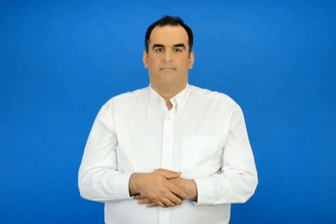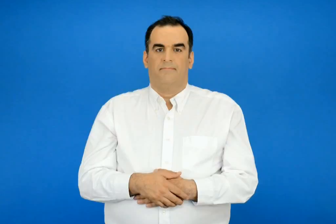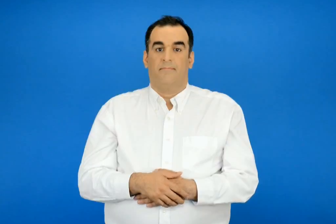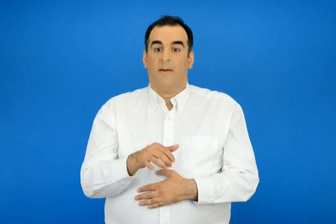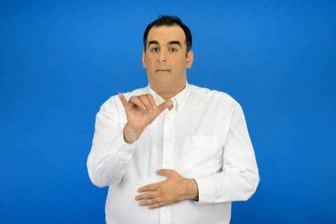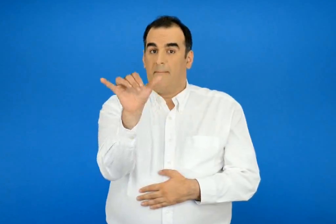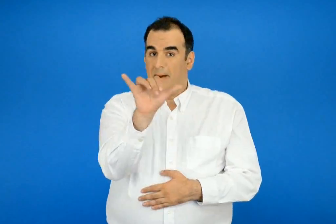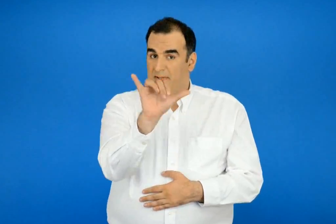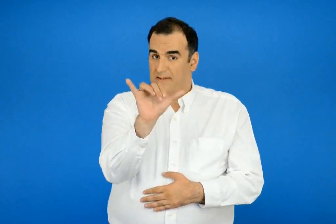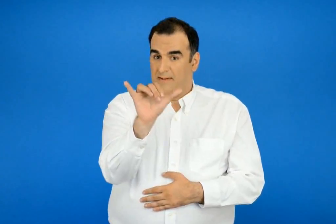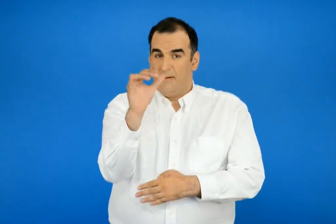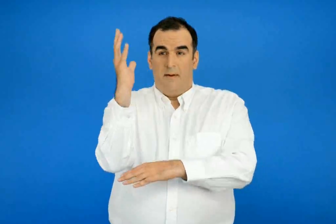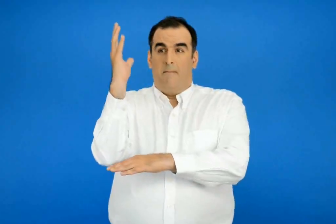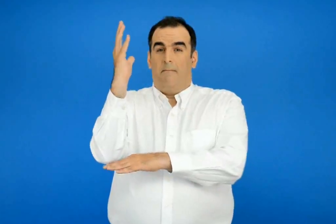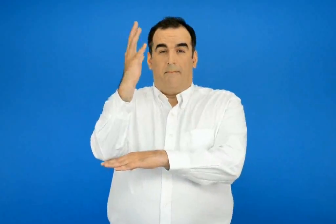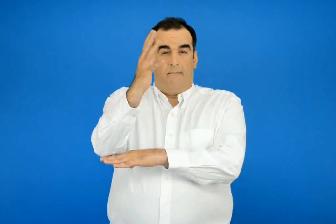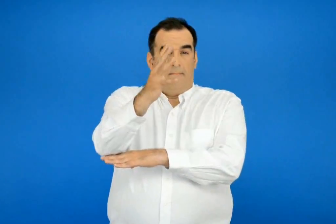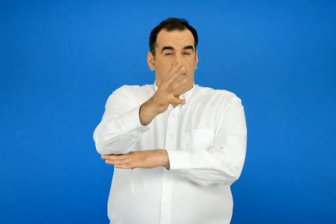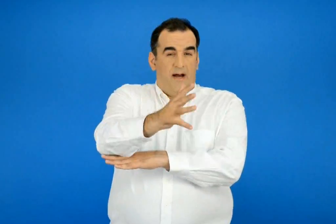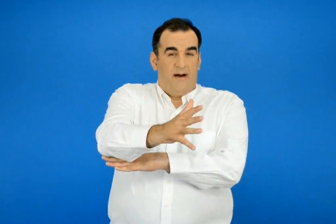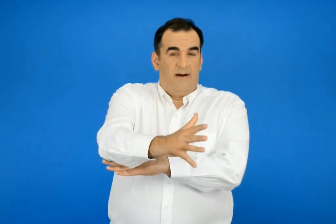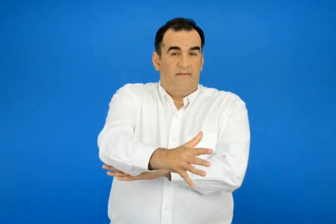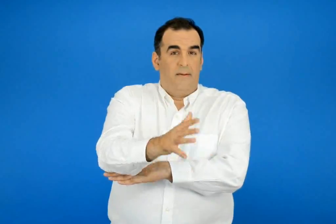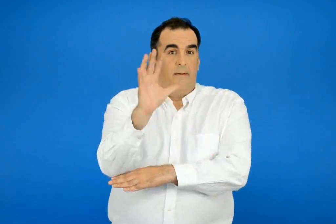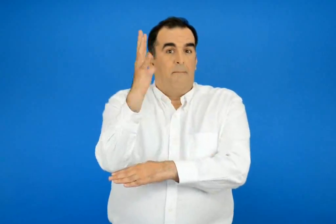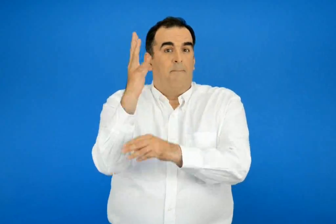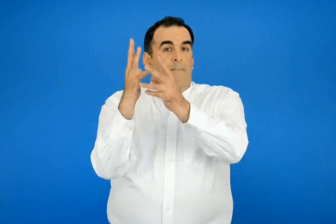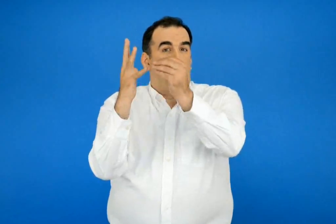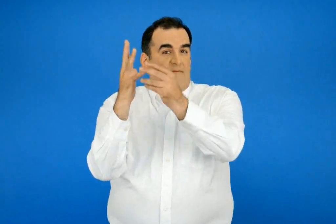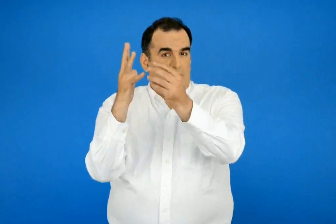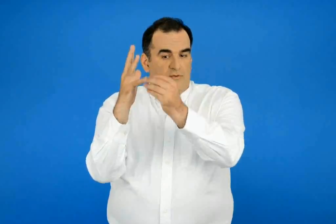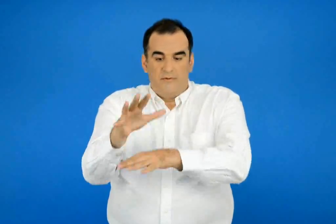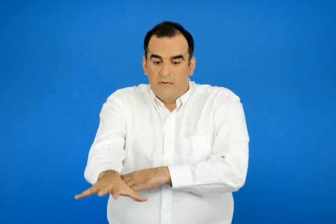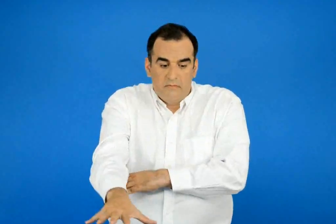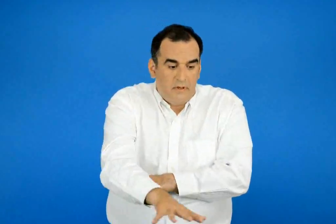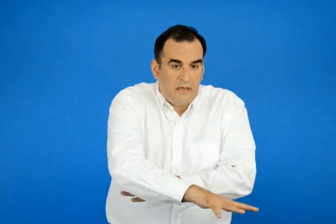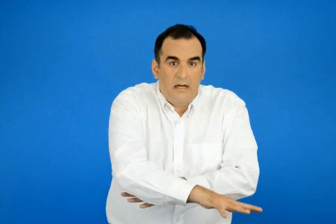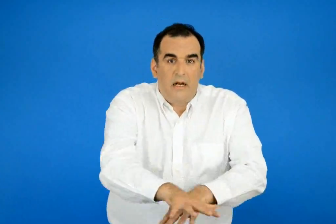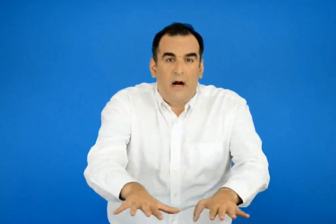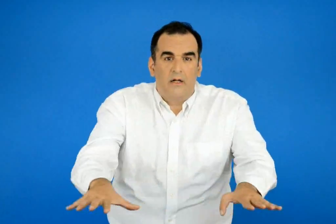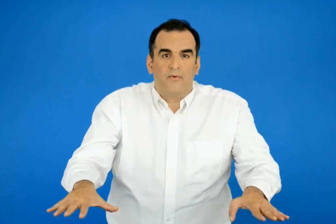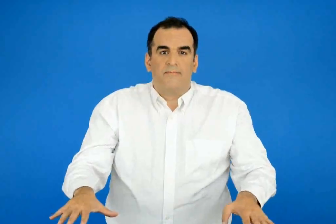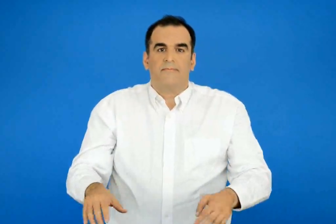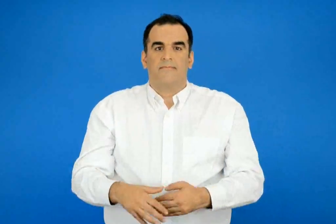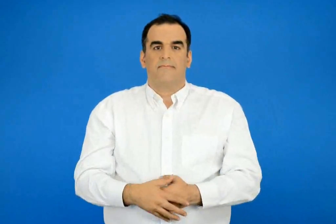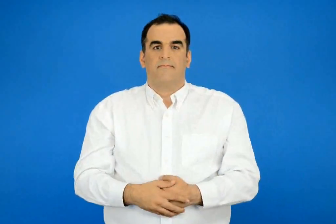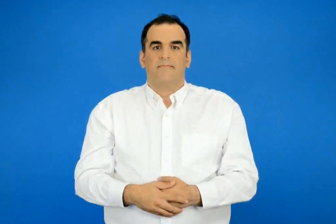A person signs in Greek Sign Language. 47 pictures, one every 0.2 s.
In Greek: πέμπτη πέφτει ο πεύκος κάτω
